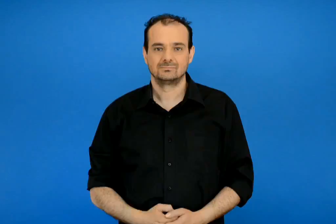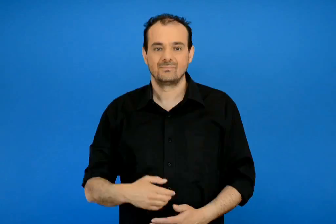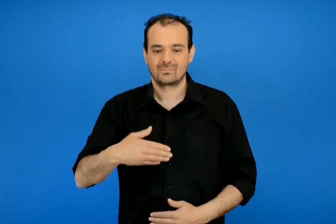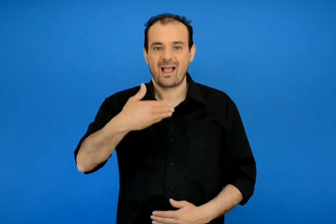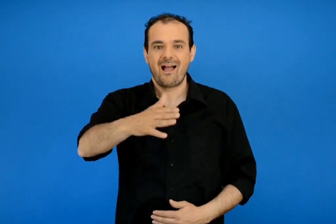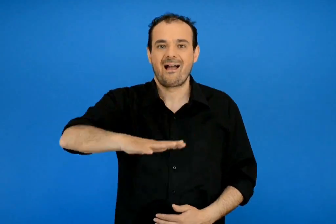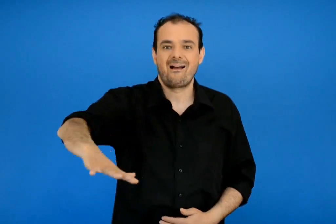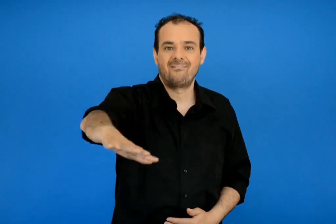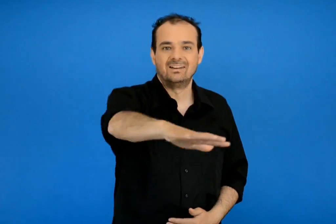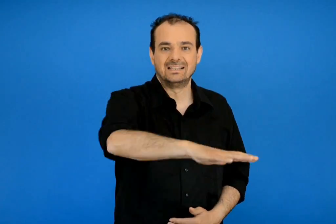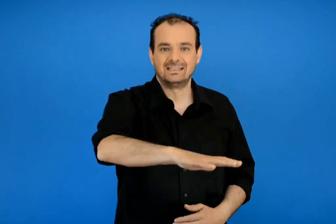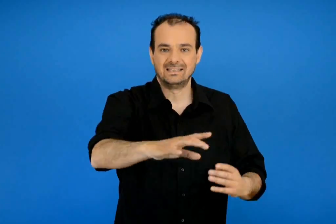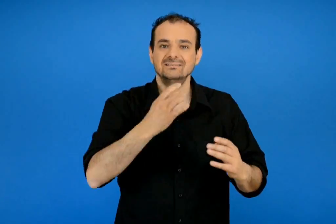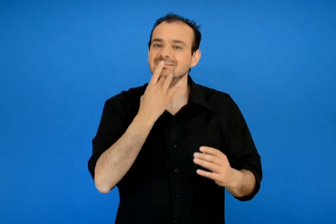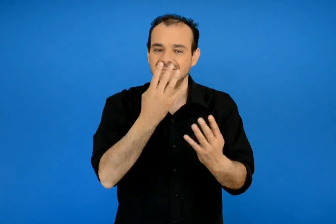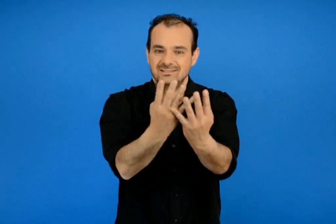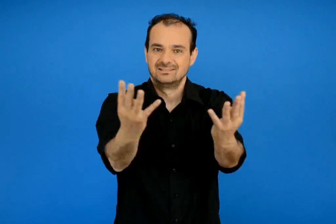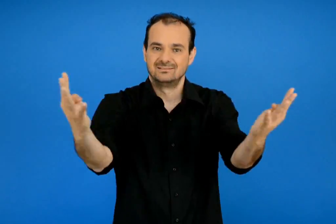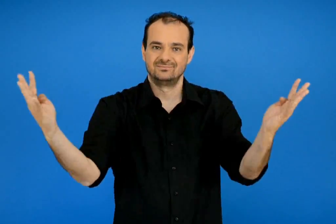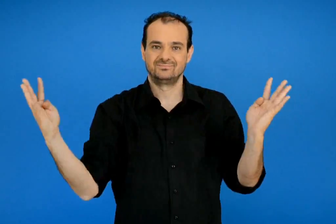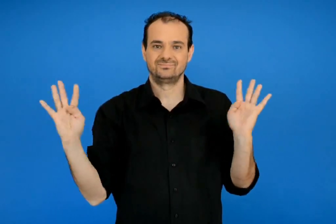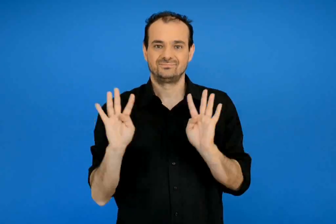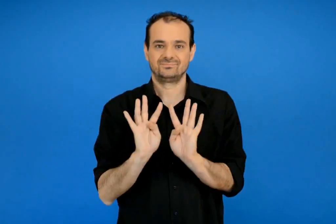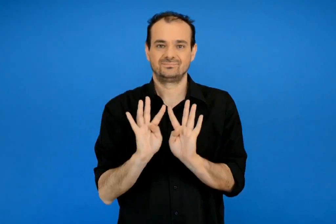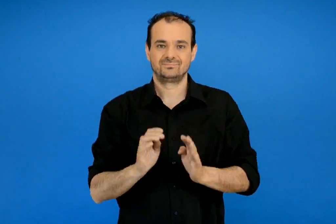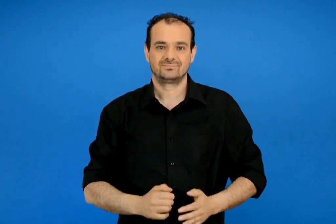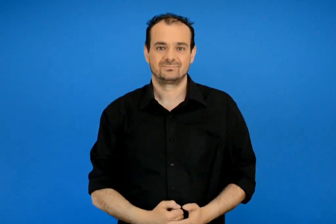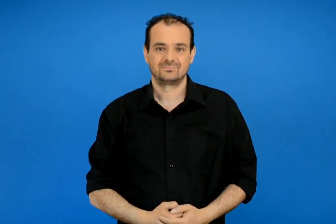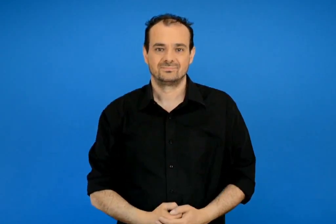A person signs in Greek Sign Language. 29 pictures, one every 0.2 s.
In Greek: αυλή με κάγκελα
